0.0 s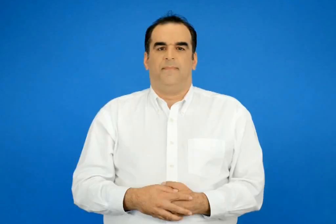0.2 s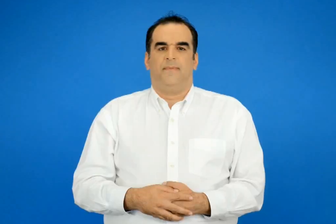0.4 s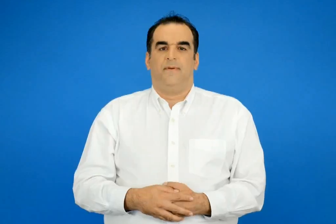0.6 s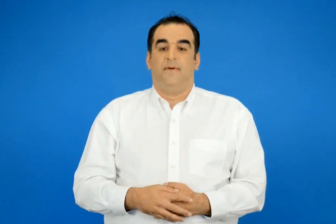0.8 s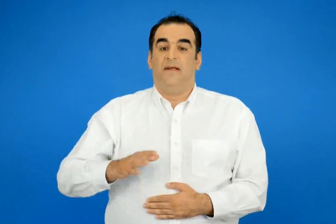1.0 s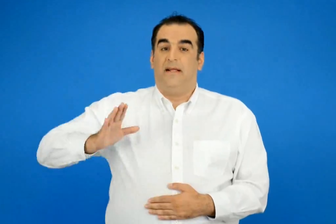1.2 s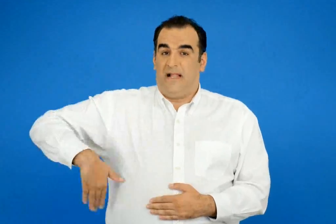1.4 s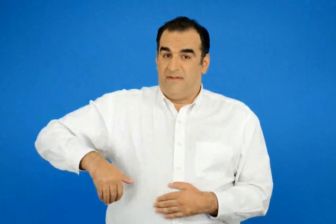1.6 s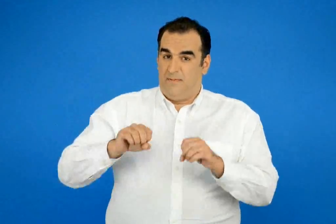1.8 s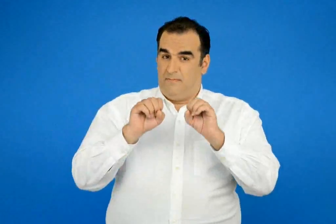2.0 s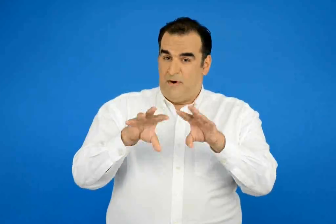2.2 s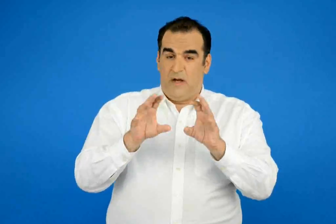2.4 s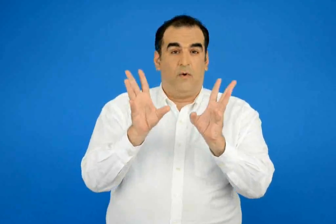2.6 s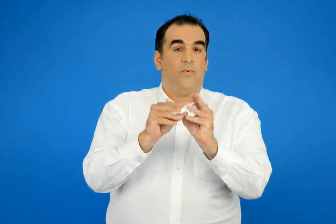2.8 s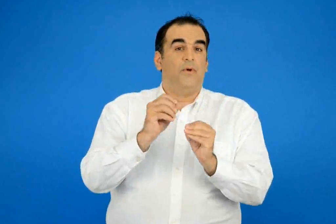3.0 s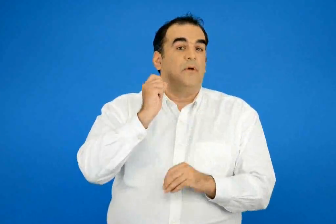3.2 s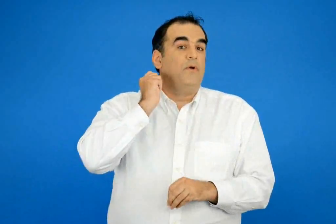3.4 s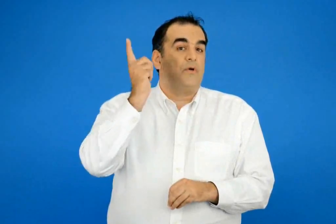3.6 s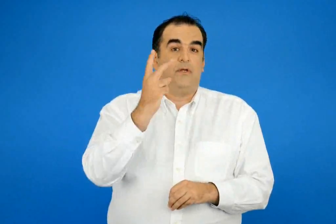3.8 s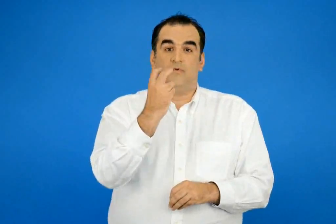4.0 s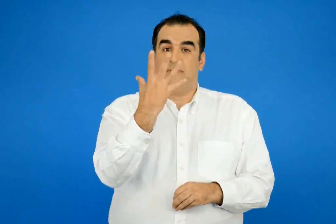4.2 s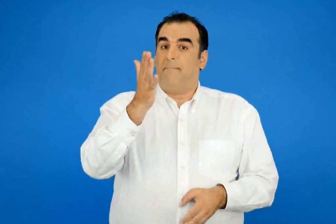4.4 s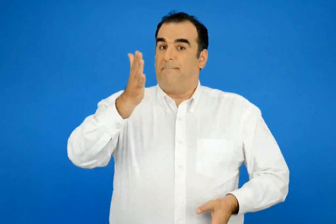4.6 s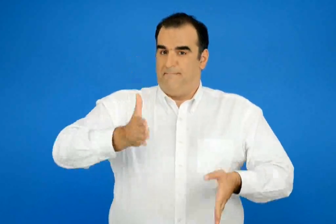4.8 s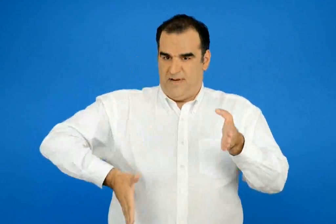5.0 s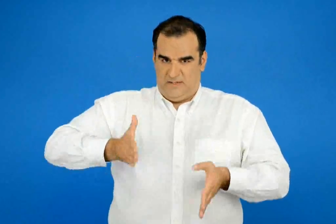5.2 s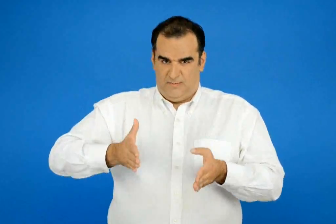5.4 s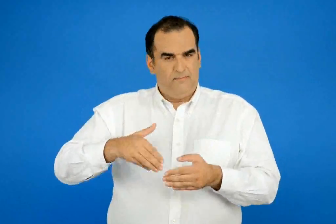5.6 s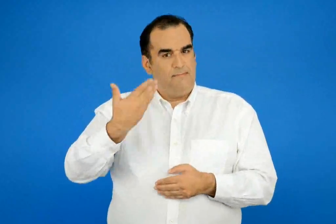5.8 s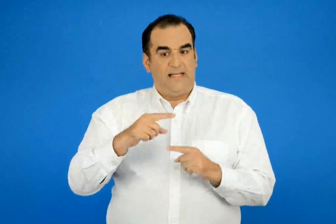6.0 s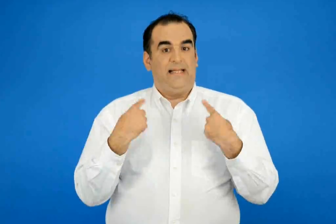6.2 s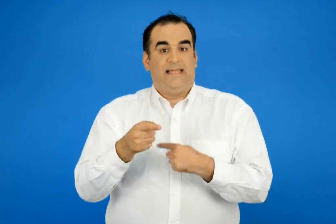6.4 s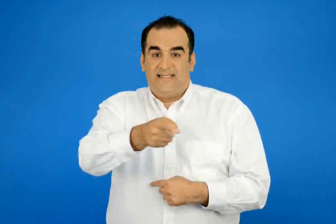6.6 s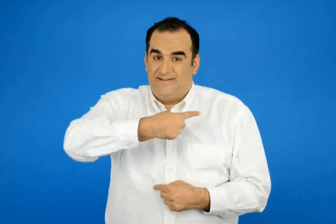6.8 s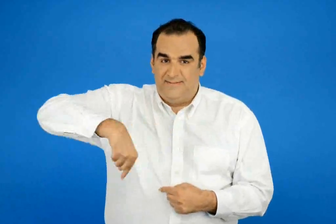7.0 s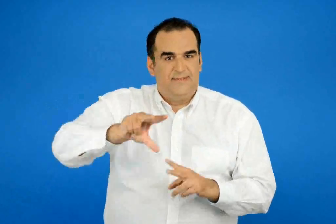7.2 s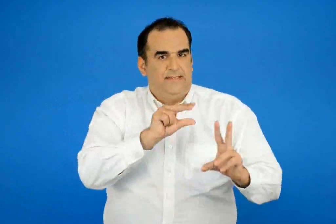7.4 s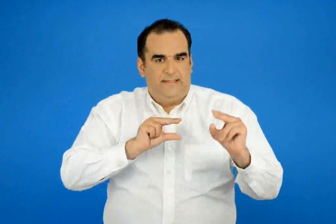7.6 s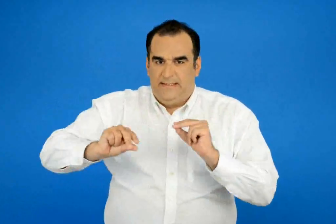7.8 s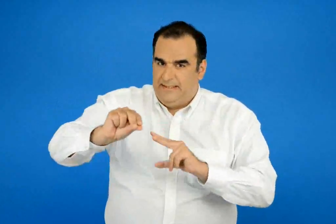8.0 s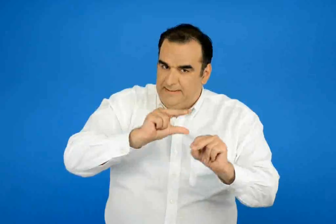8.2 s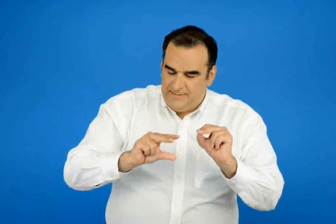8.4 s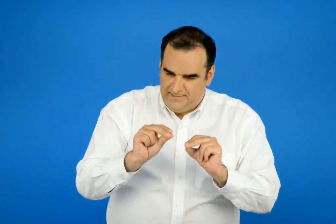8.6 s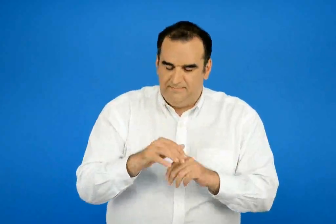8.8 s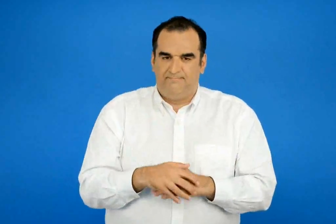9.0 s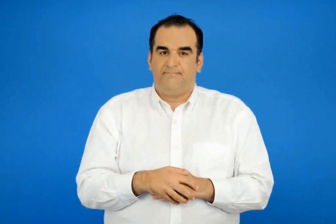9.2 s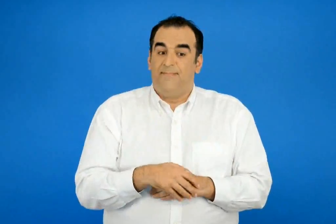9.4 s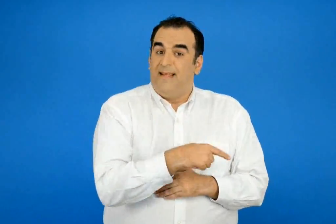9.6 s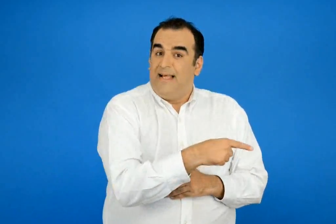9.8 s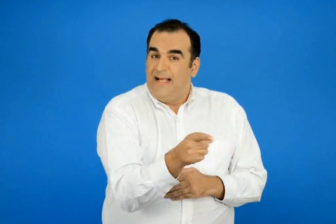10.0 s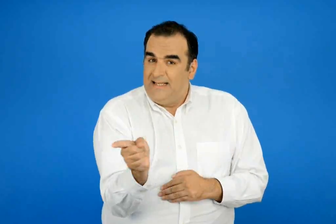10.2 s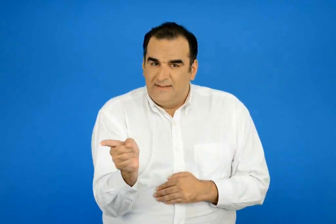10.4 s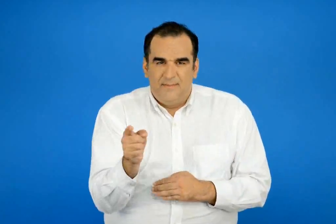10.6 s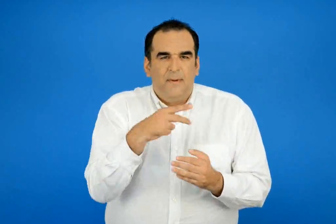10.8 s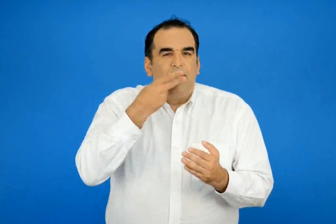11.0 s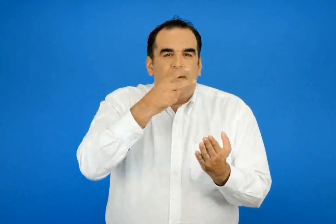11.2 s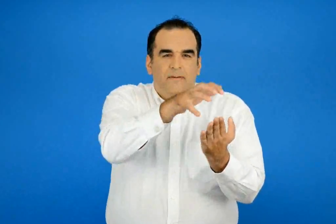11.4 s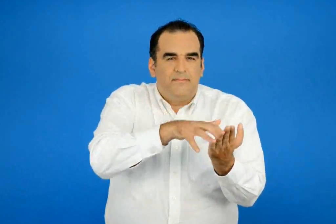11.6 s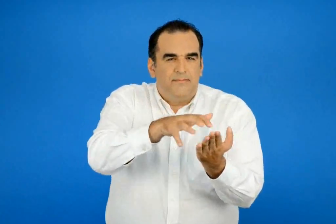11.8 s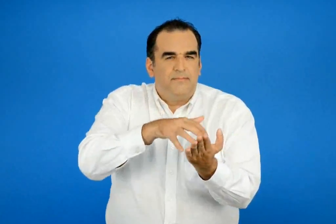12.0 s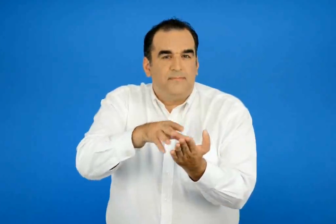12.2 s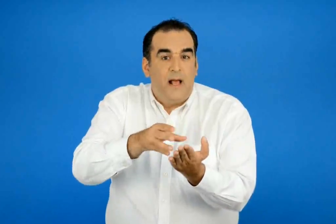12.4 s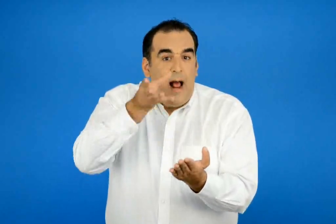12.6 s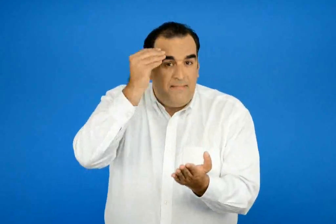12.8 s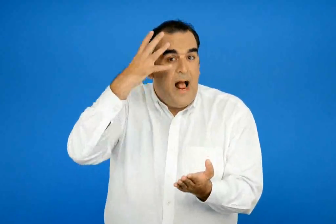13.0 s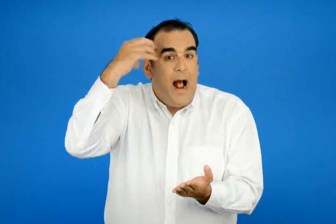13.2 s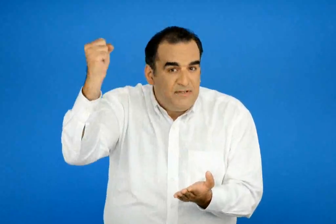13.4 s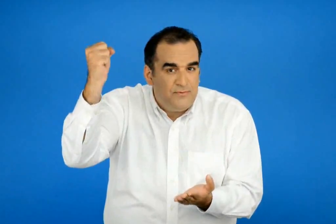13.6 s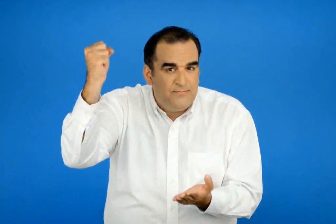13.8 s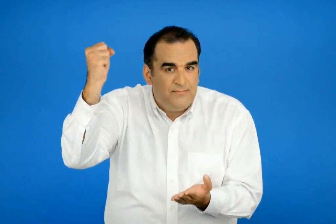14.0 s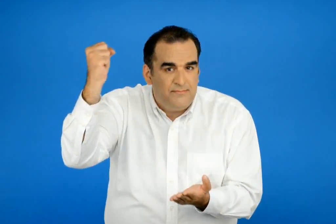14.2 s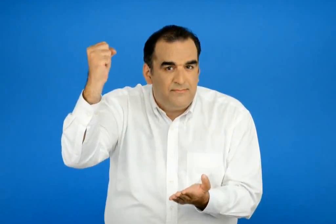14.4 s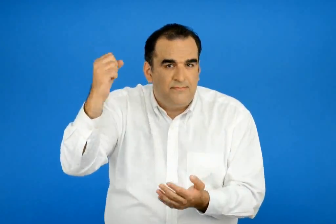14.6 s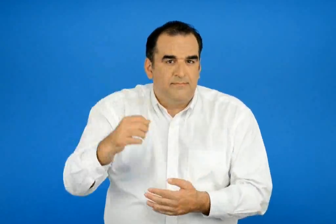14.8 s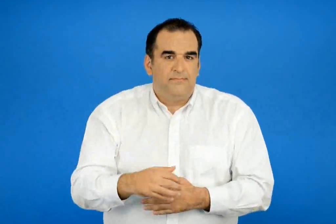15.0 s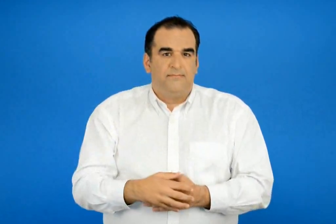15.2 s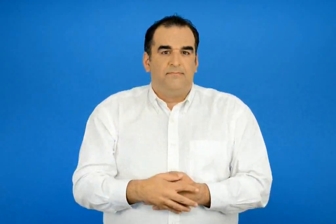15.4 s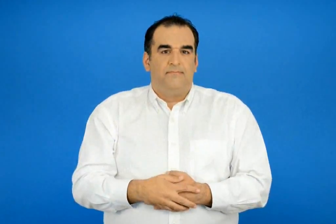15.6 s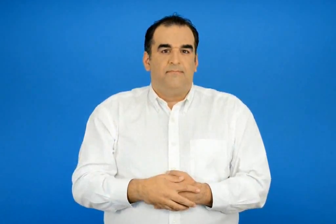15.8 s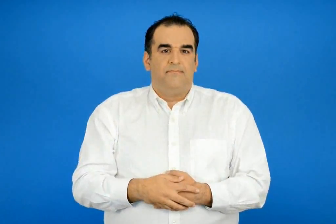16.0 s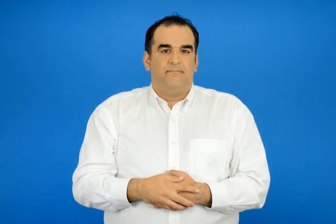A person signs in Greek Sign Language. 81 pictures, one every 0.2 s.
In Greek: να το συζητήσουμε στην τάξη μετά τις τελευταίες πρόβες για τη γιορτή της 25ης μαρτίου μάθατε απέξω τα ποιήματα σας ;
